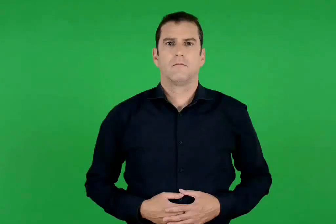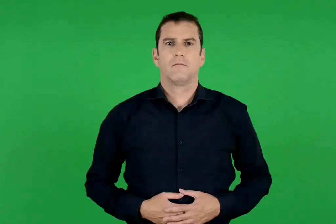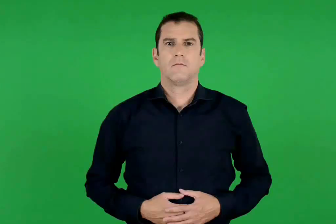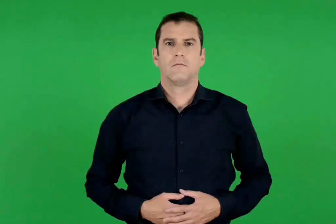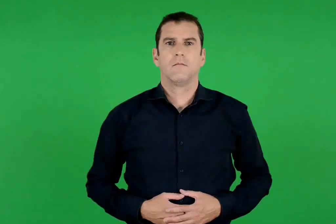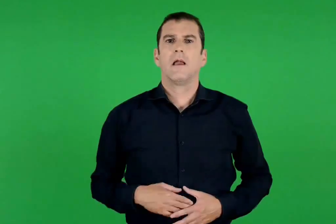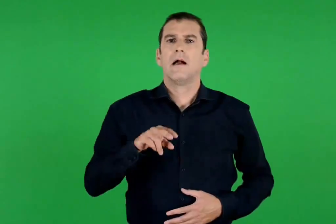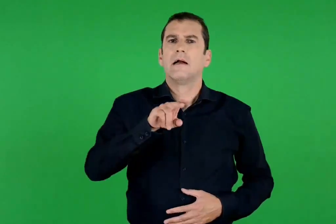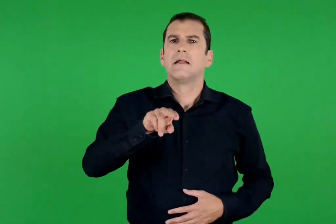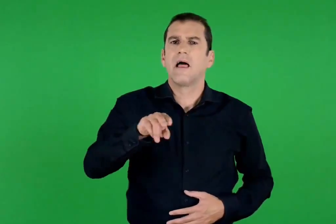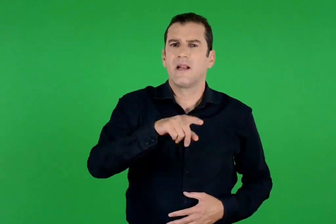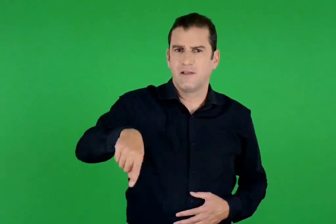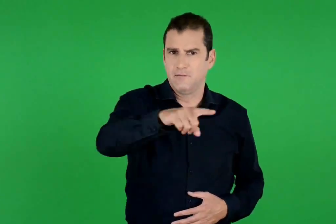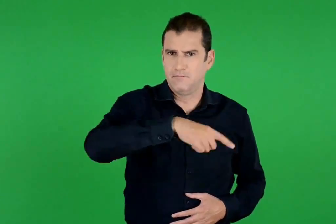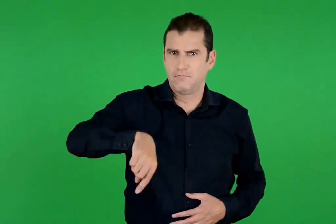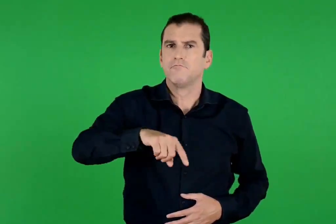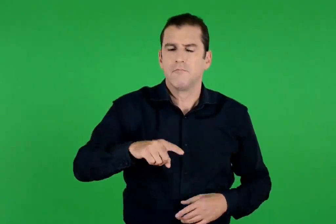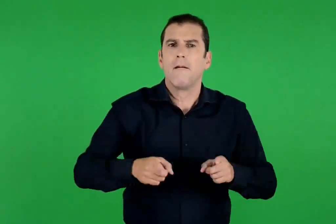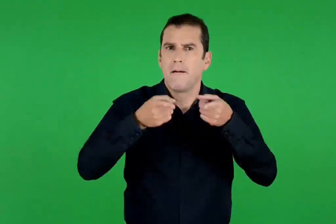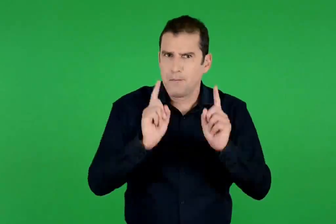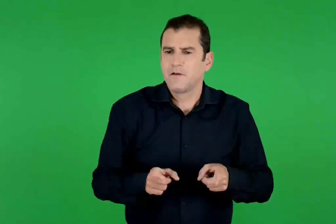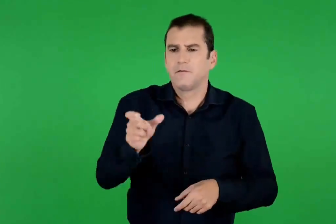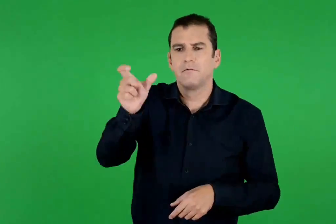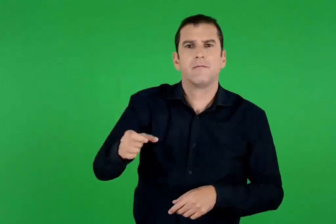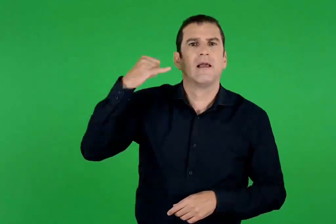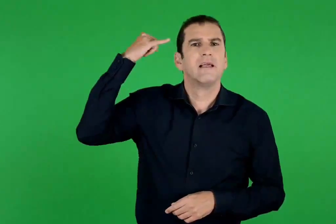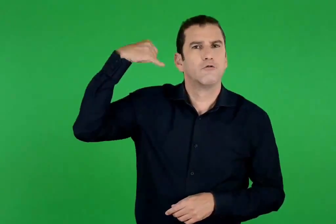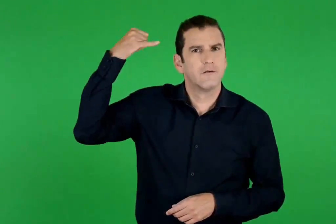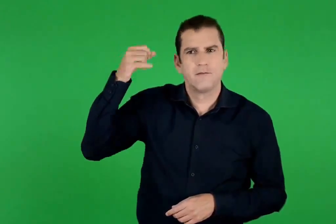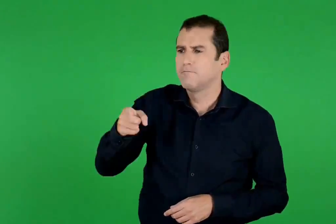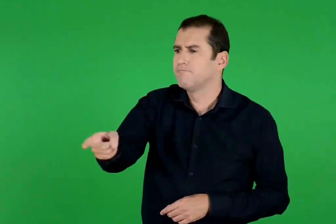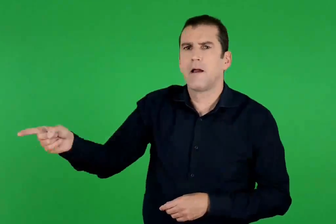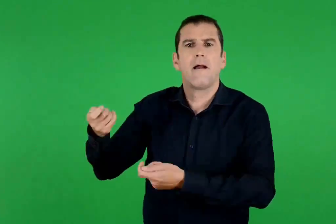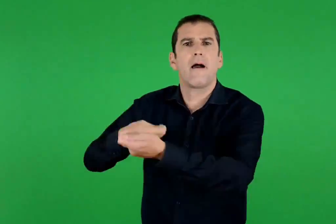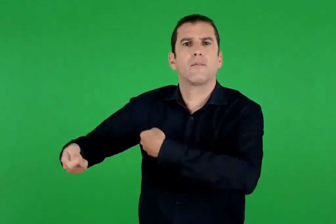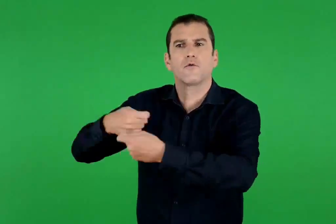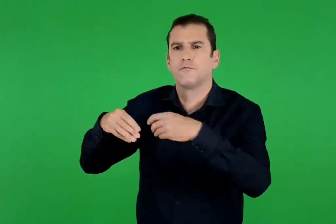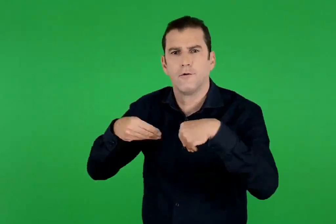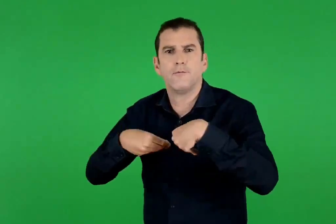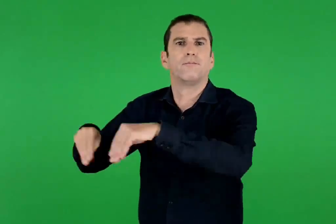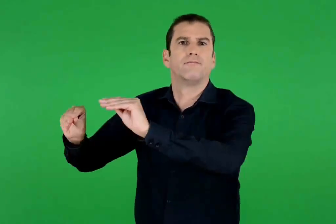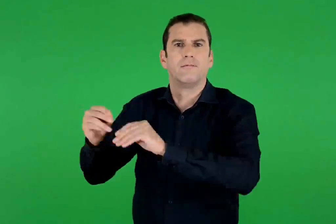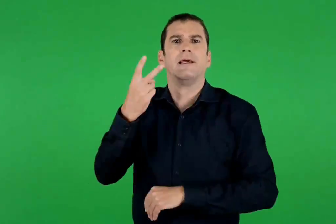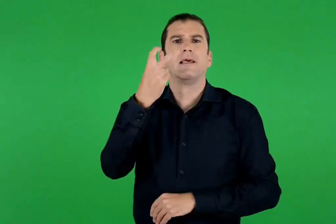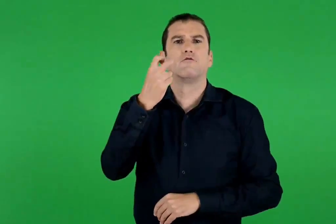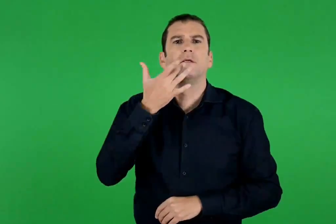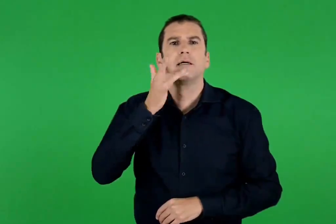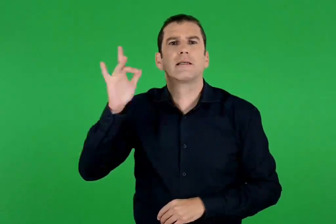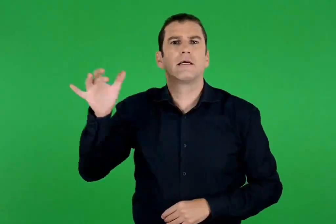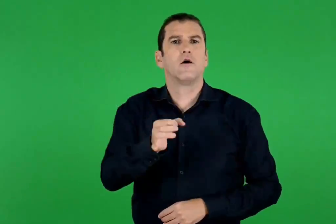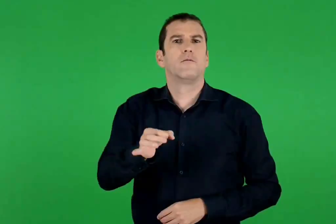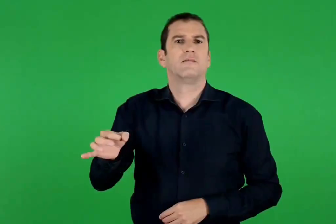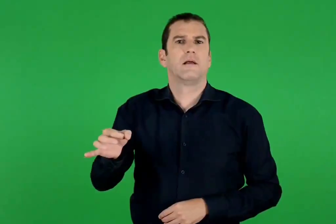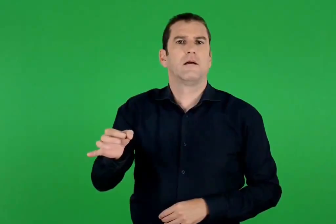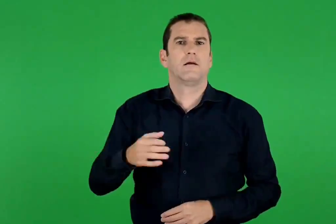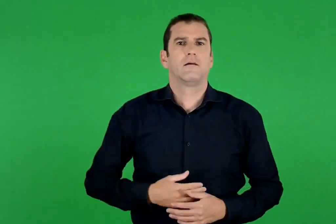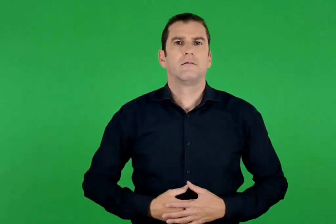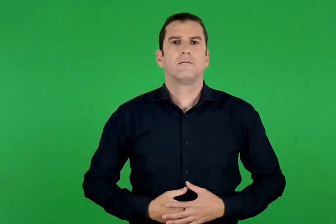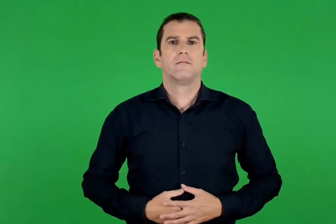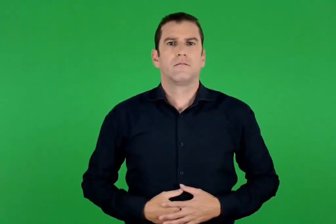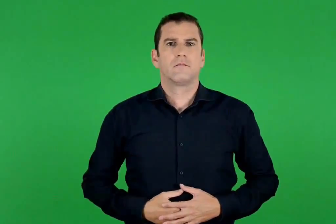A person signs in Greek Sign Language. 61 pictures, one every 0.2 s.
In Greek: τα αδέρφια αποφάσισαν να πουλήσουν τον ιωσήφ στους εμπόρους για είκοσι χρυσά νομίσματα
